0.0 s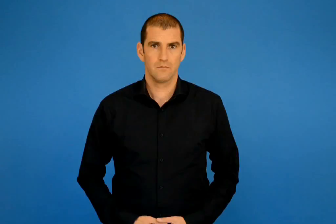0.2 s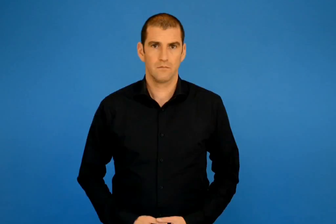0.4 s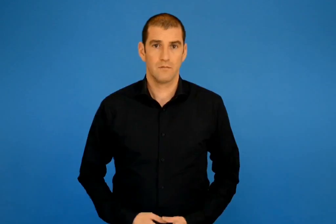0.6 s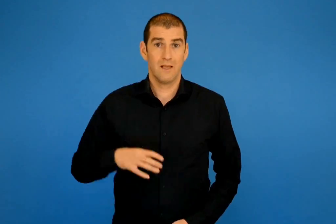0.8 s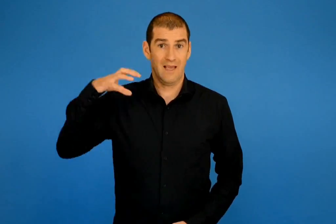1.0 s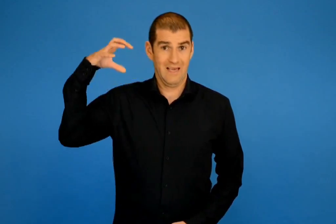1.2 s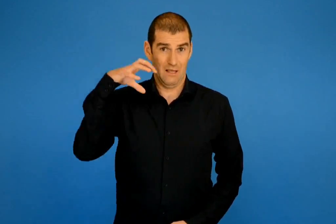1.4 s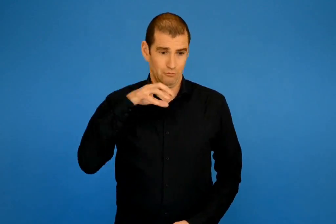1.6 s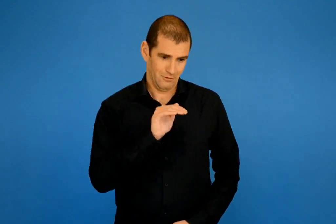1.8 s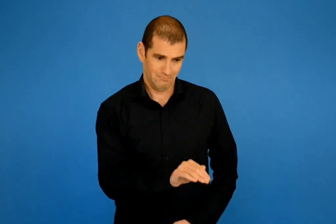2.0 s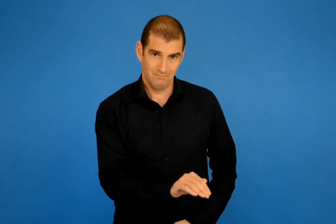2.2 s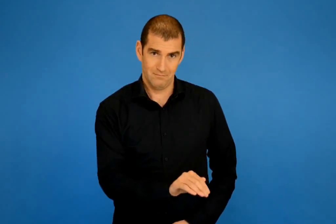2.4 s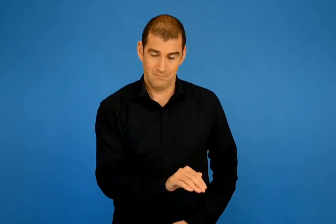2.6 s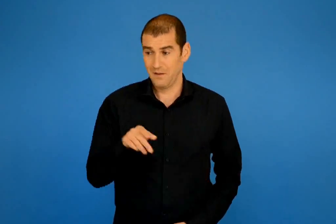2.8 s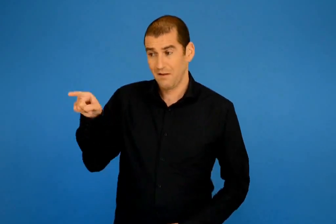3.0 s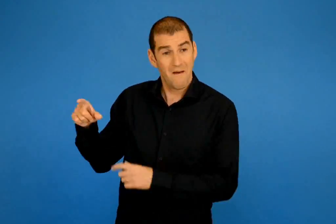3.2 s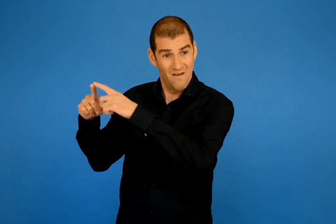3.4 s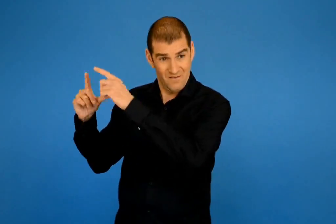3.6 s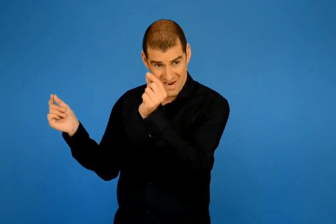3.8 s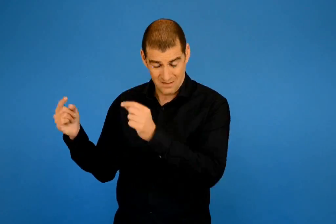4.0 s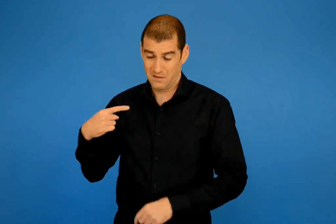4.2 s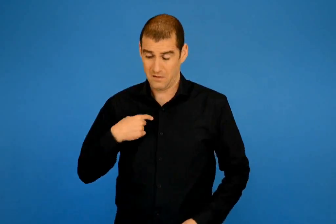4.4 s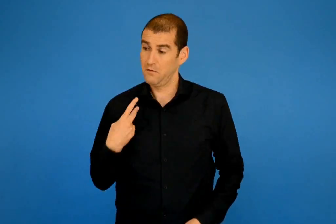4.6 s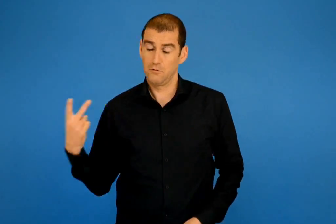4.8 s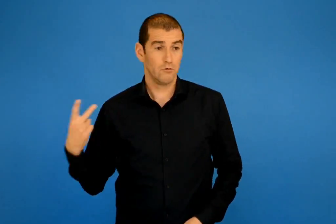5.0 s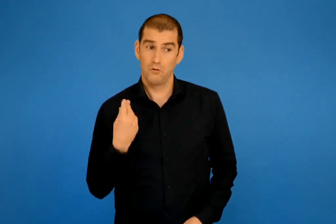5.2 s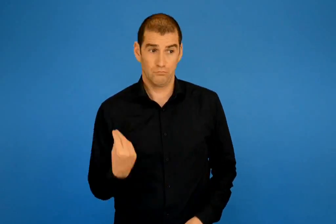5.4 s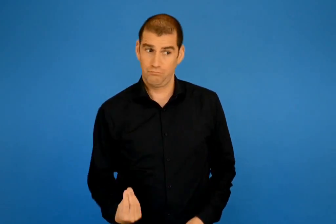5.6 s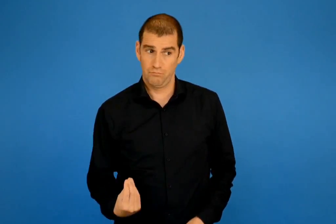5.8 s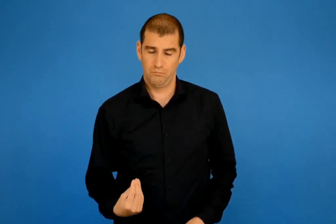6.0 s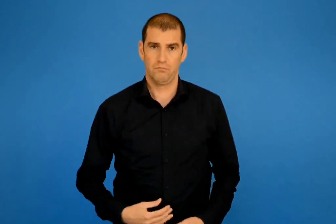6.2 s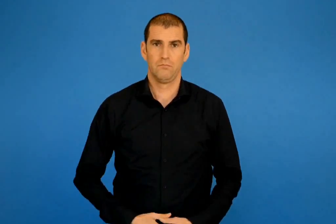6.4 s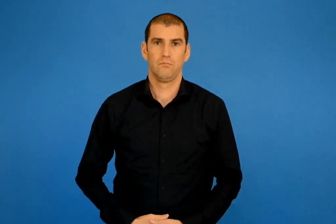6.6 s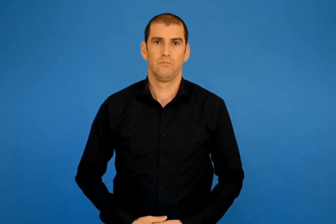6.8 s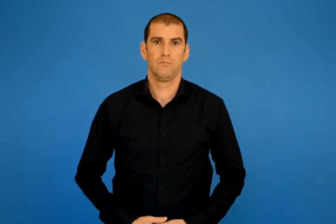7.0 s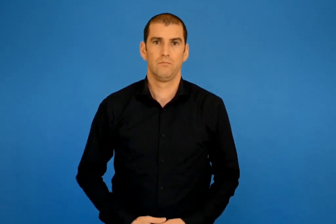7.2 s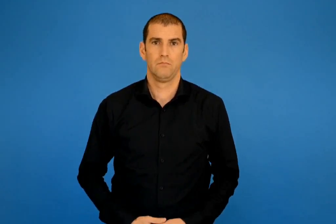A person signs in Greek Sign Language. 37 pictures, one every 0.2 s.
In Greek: γεροντάκι μου λέει ο ήλιος ποιος είναι ο καλύτερος εγώ η το φεγγάρι ;
